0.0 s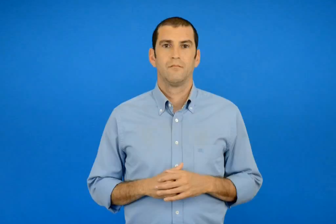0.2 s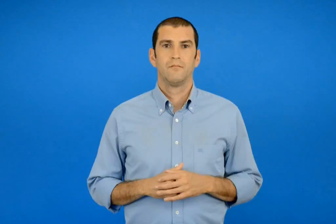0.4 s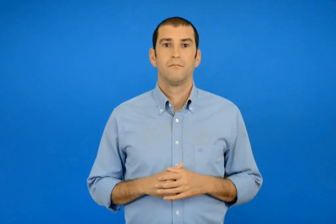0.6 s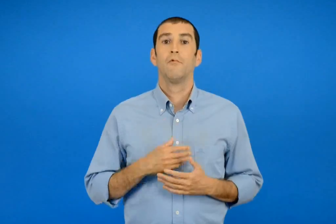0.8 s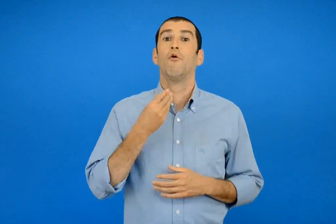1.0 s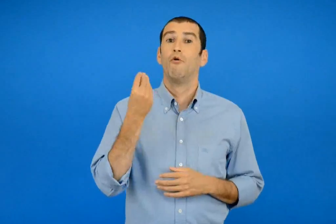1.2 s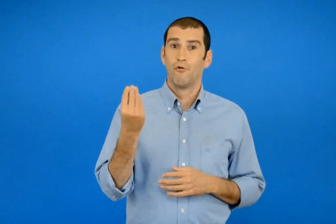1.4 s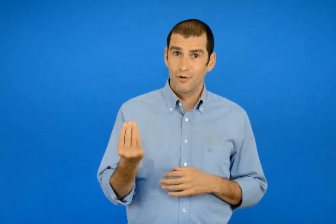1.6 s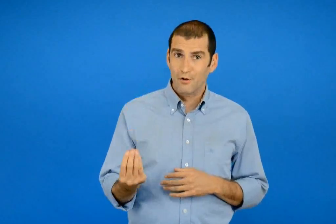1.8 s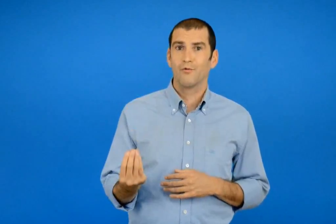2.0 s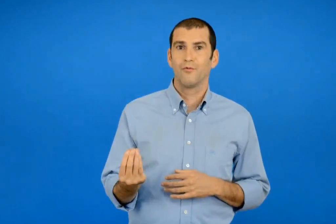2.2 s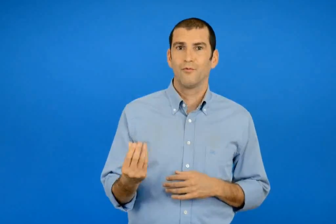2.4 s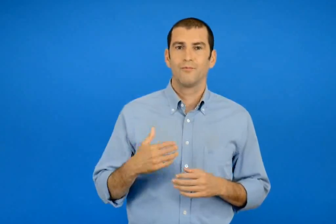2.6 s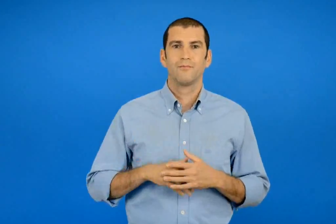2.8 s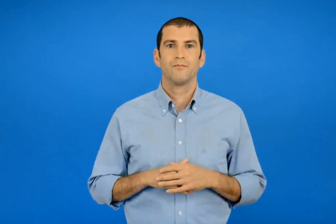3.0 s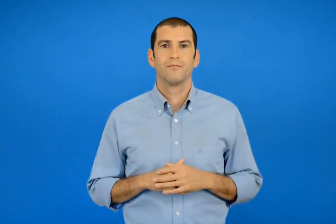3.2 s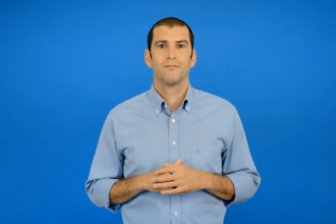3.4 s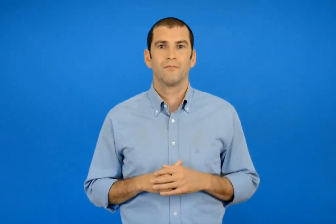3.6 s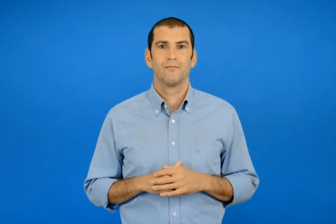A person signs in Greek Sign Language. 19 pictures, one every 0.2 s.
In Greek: ωραίο
